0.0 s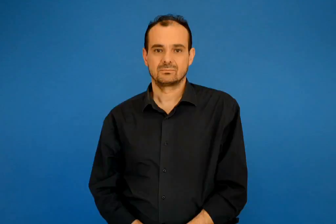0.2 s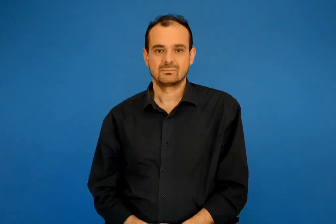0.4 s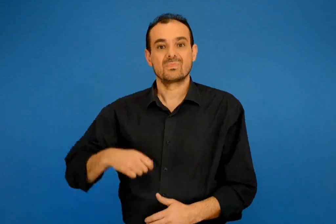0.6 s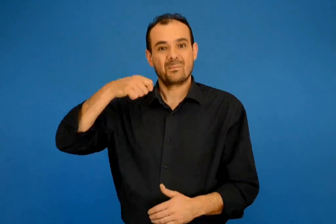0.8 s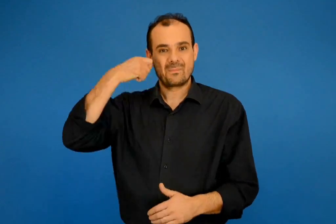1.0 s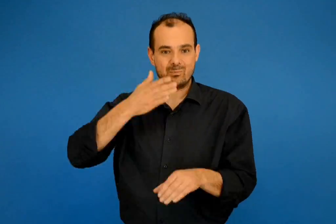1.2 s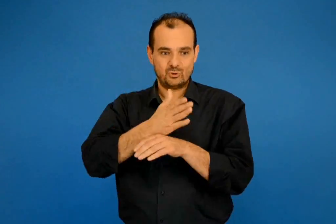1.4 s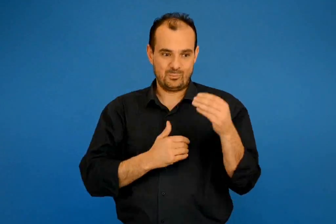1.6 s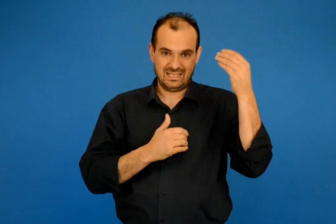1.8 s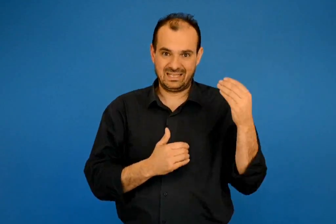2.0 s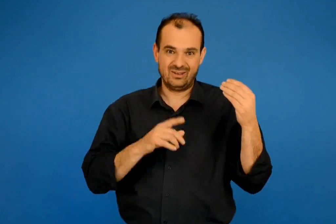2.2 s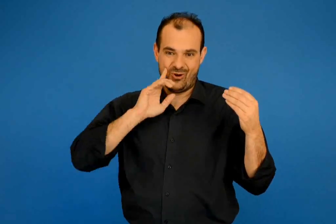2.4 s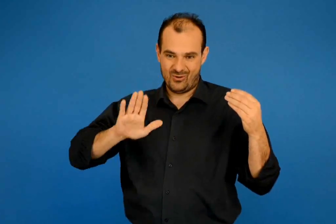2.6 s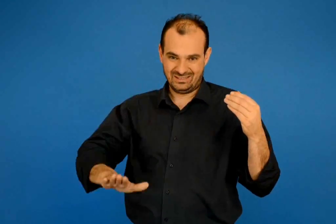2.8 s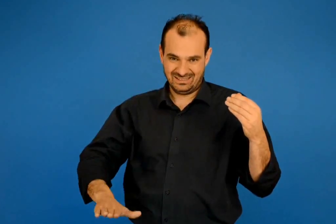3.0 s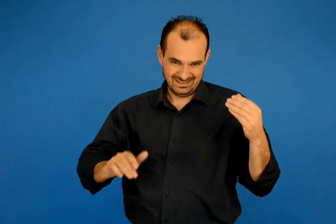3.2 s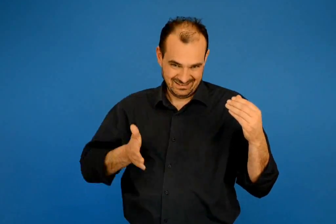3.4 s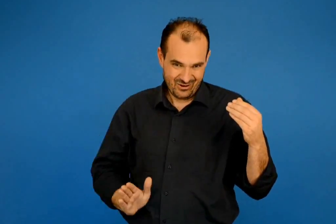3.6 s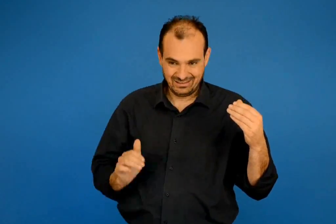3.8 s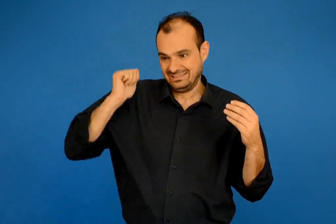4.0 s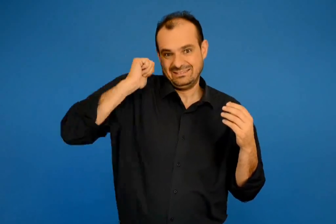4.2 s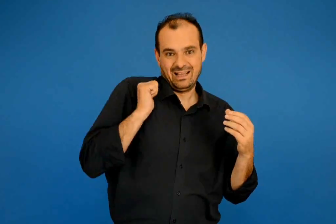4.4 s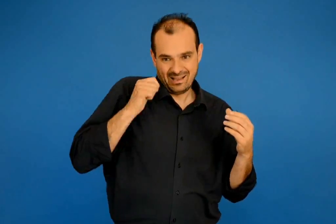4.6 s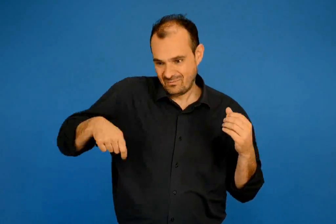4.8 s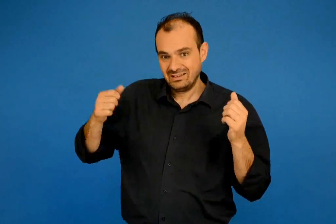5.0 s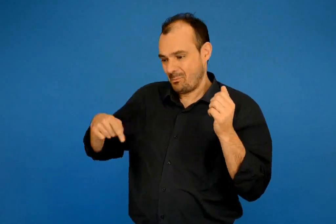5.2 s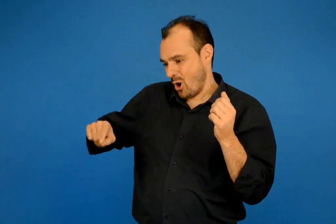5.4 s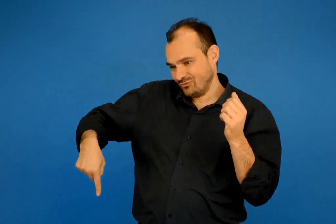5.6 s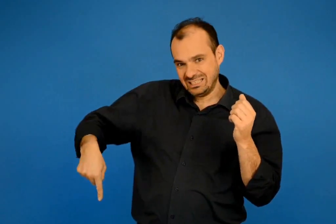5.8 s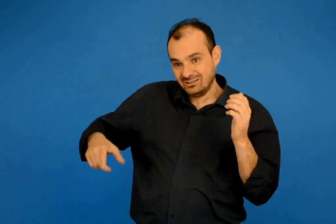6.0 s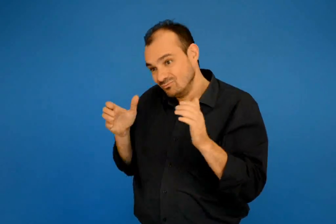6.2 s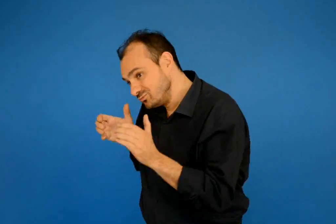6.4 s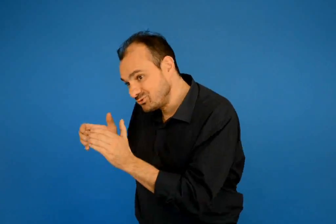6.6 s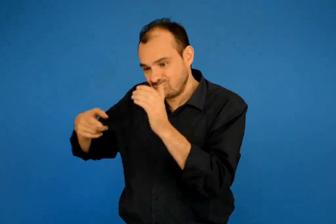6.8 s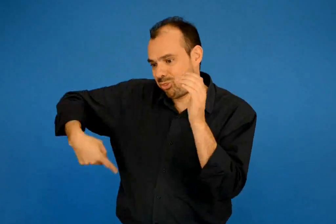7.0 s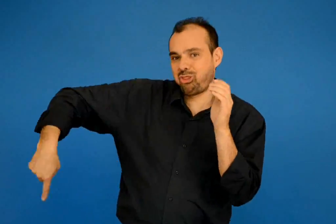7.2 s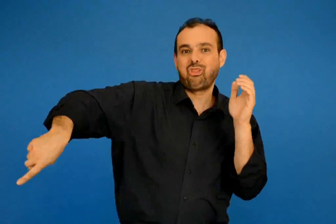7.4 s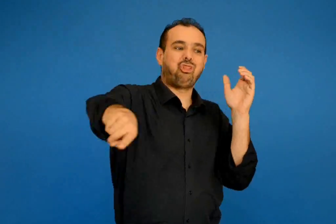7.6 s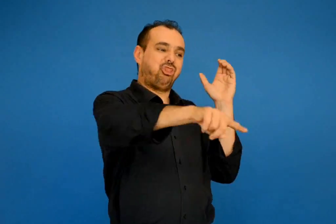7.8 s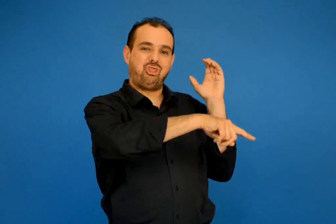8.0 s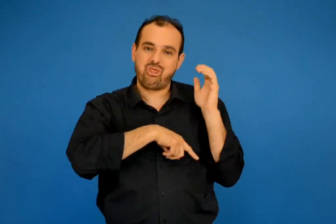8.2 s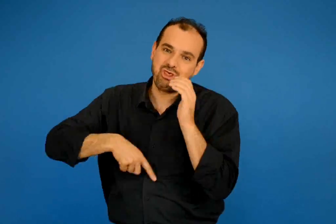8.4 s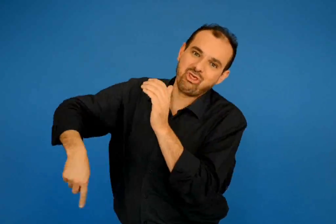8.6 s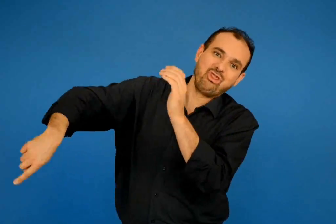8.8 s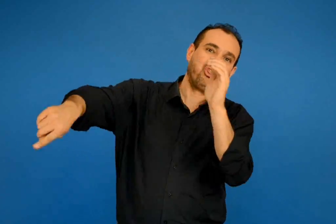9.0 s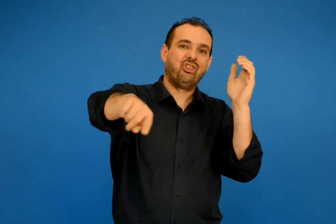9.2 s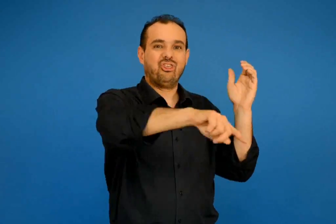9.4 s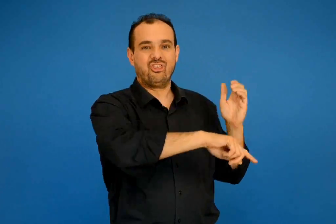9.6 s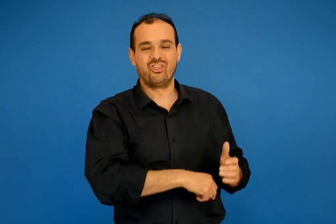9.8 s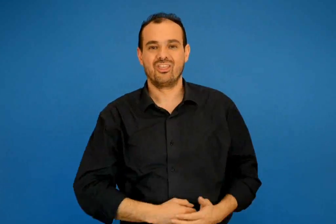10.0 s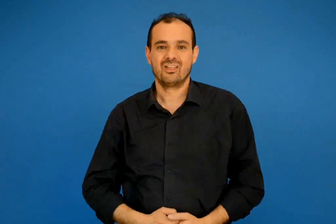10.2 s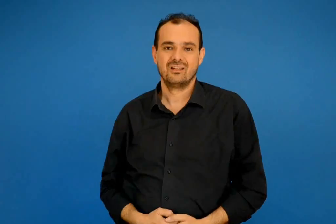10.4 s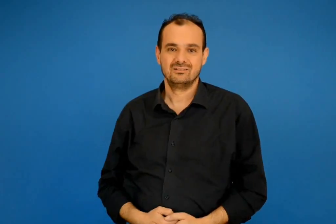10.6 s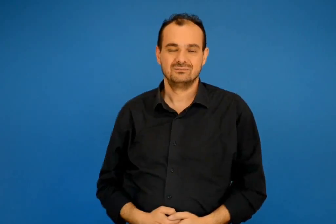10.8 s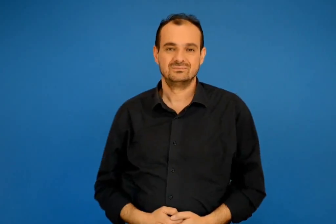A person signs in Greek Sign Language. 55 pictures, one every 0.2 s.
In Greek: μαζί της στριφογυρίζουν και η σακά και το ψωμί και το μακρύ μακρύ μολυβί της
